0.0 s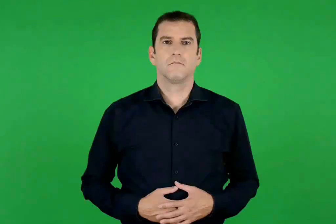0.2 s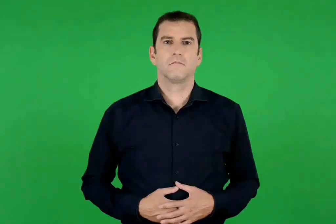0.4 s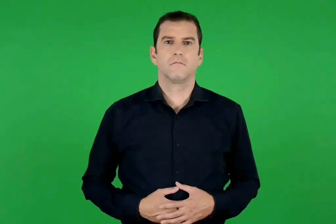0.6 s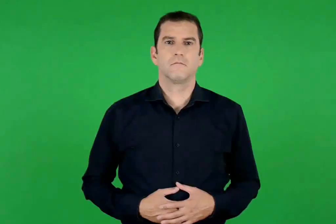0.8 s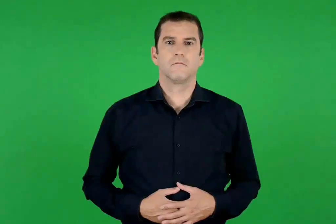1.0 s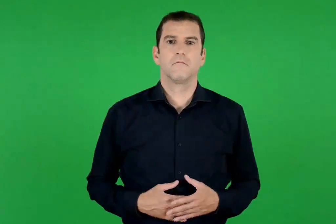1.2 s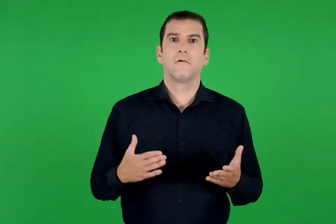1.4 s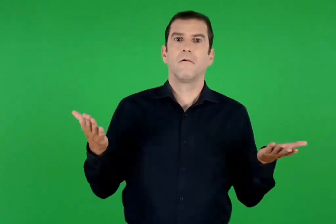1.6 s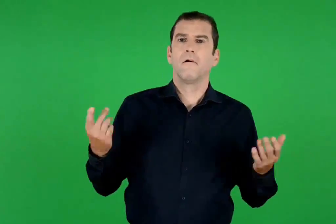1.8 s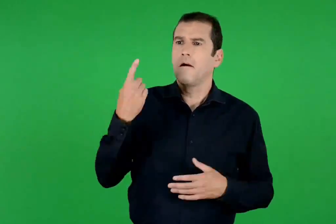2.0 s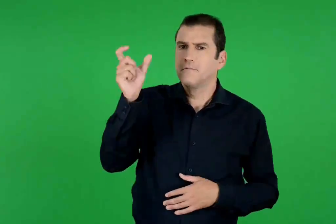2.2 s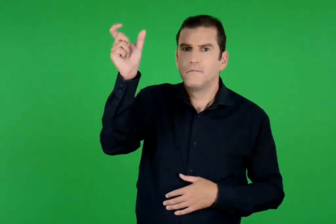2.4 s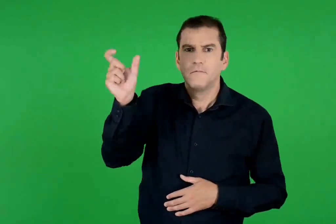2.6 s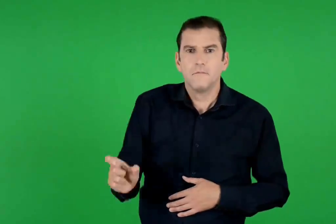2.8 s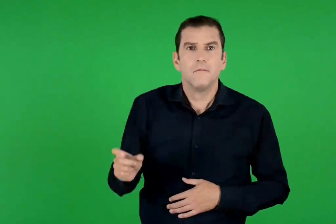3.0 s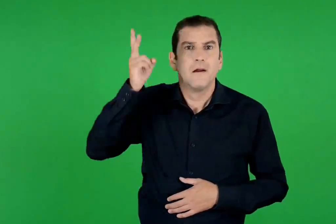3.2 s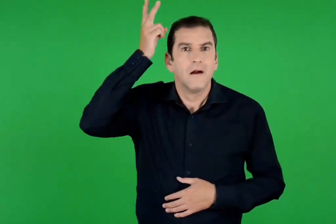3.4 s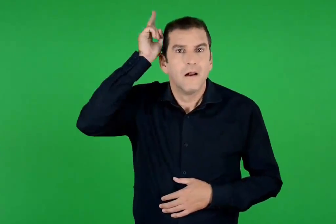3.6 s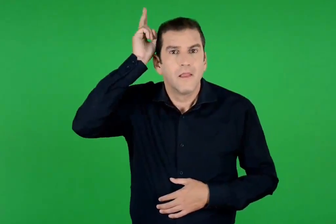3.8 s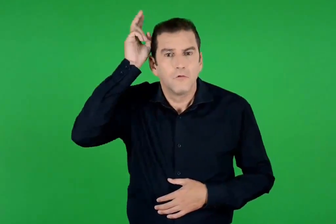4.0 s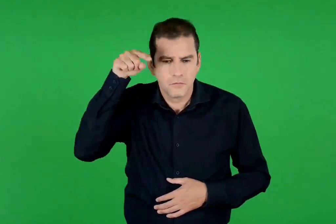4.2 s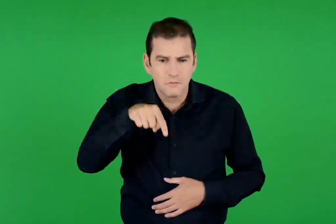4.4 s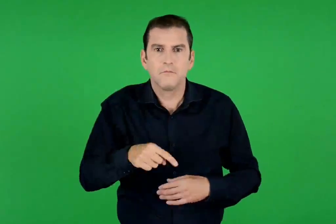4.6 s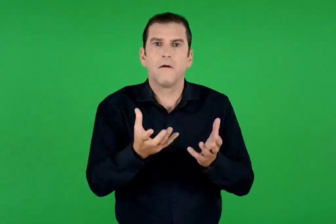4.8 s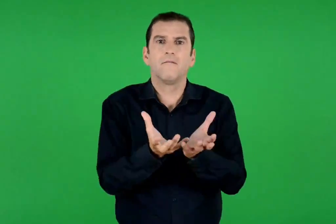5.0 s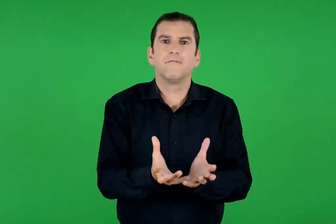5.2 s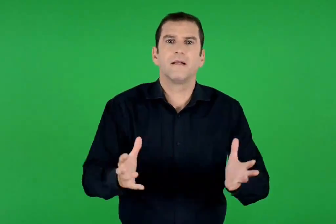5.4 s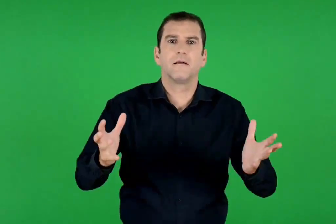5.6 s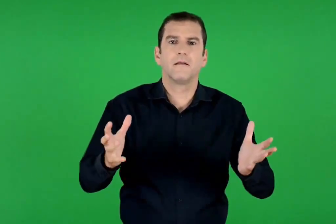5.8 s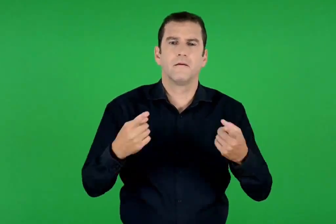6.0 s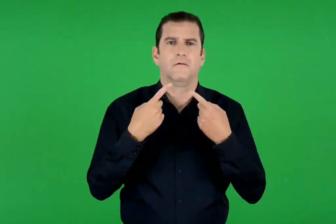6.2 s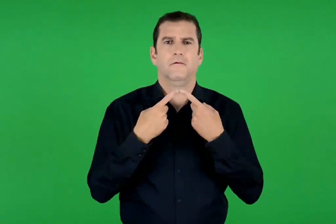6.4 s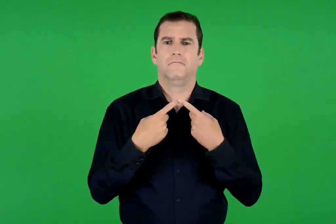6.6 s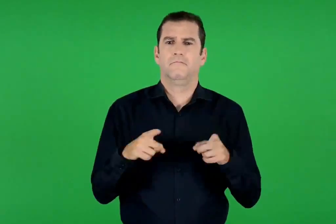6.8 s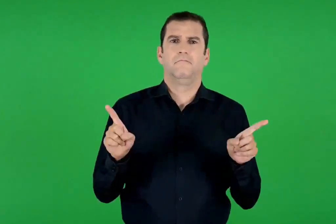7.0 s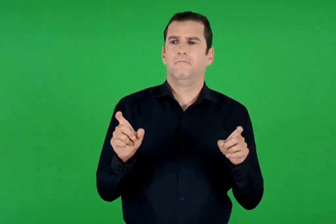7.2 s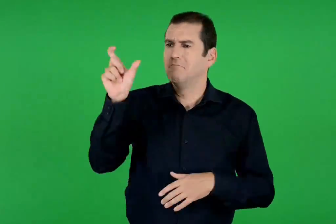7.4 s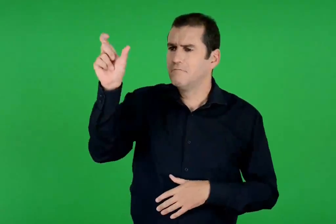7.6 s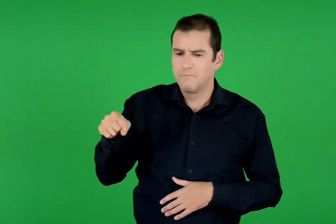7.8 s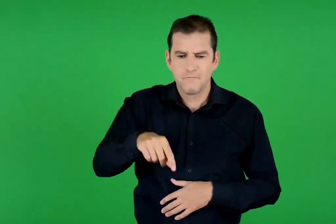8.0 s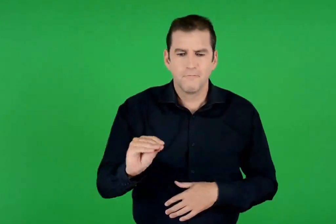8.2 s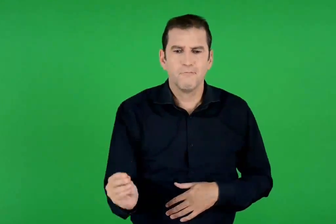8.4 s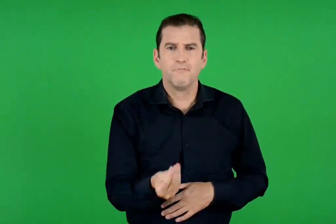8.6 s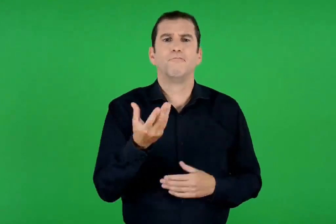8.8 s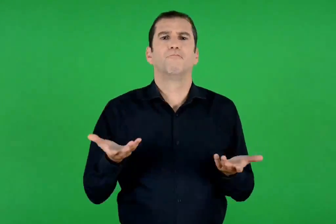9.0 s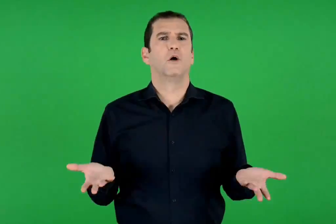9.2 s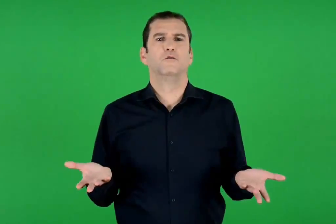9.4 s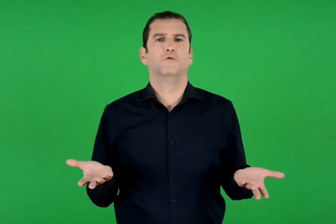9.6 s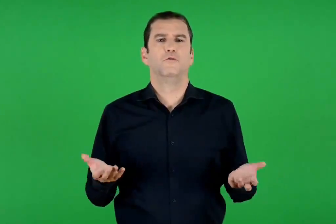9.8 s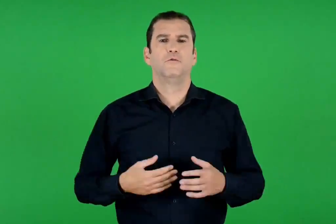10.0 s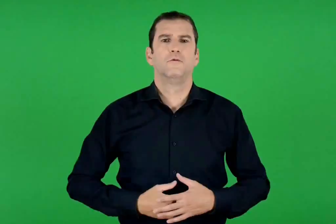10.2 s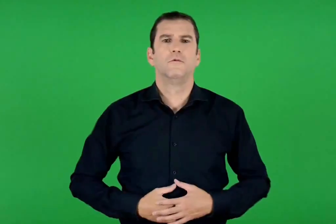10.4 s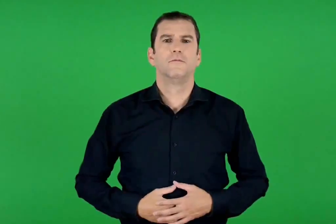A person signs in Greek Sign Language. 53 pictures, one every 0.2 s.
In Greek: να ένας ινδιάνος μες στη φάτνη. περίεργο. πώς βρέθηκε εδώ ;
